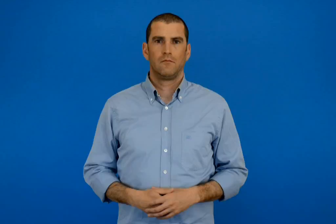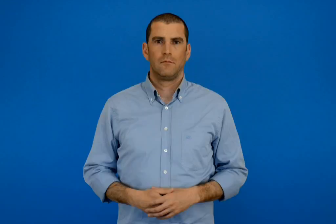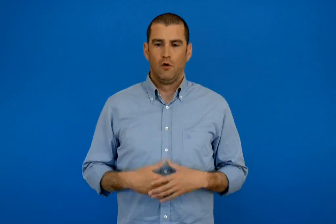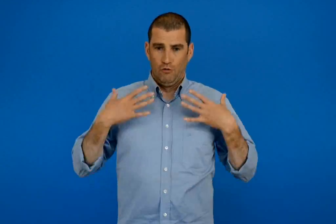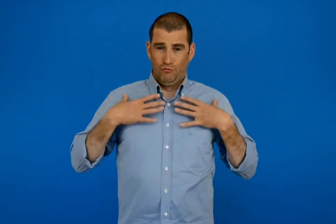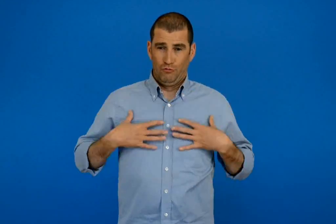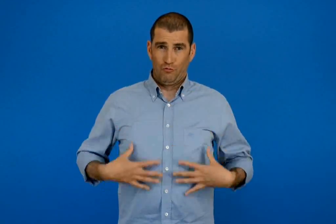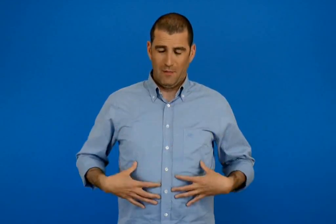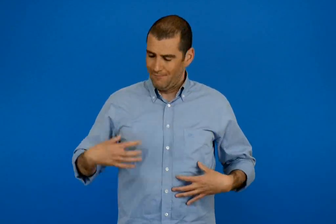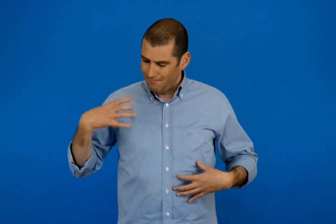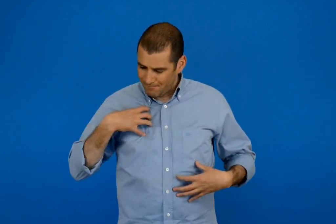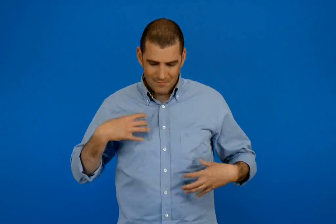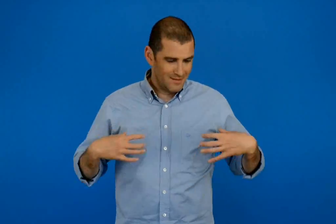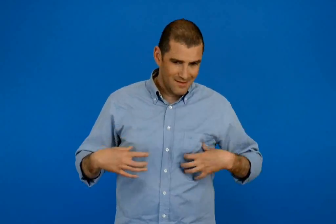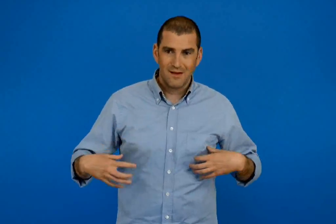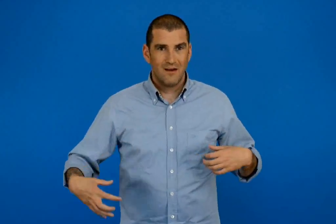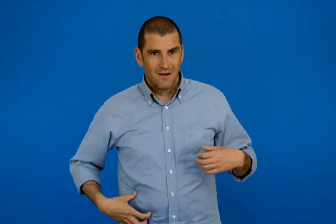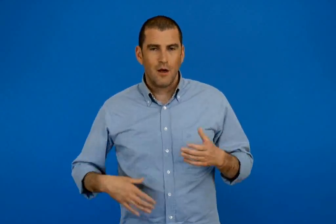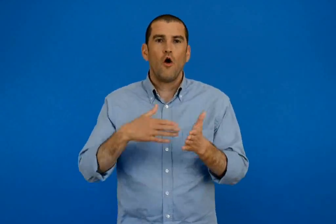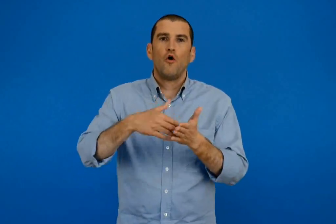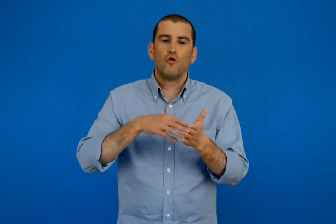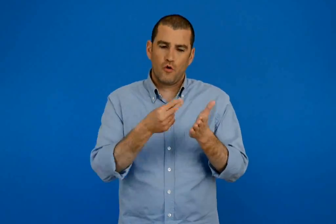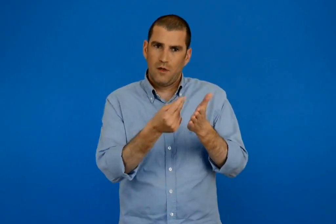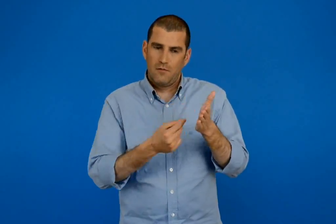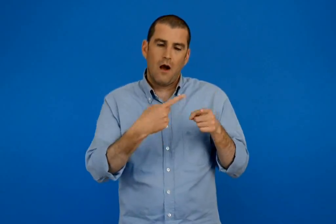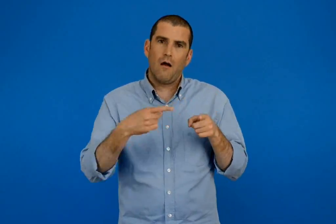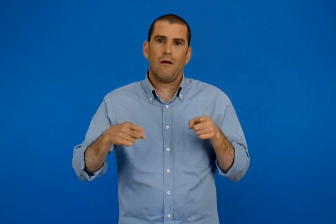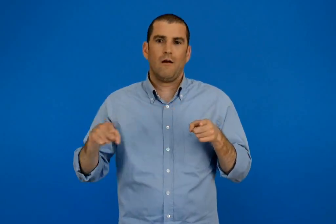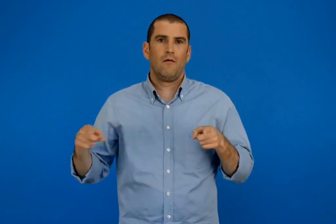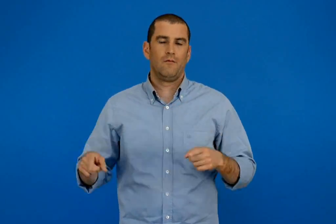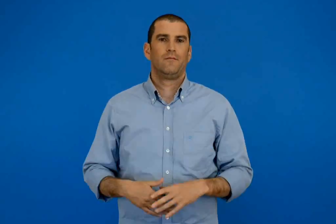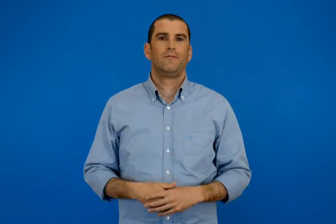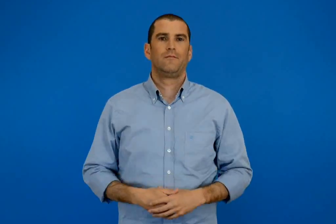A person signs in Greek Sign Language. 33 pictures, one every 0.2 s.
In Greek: χρωματίζω µε διαφορετικό χρώμα κάθε μέρος του σώματος
